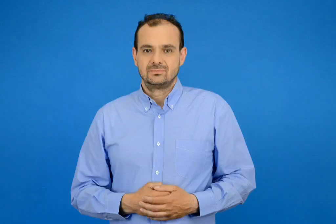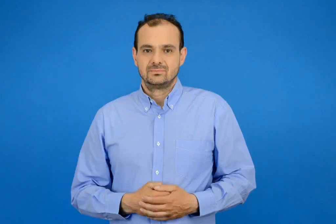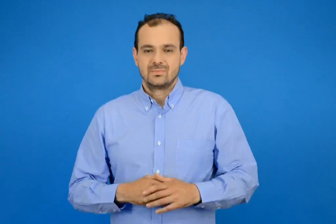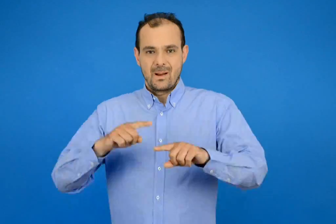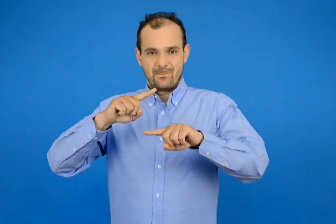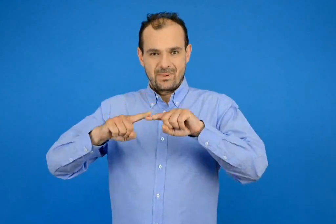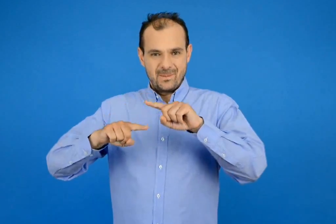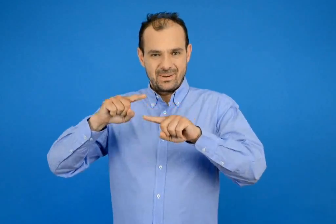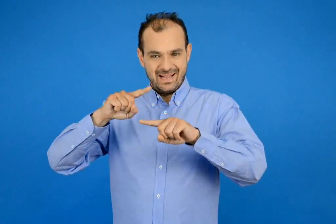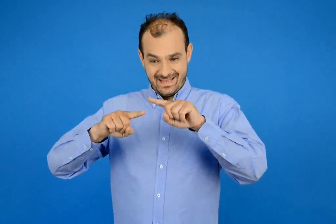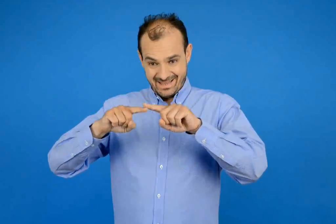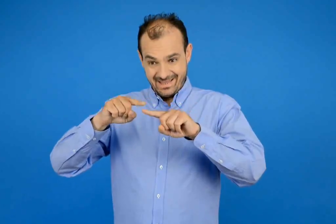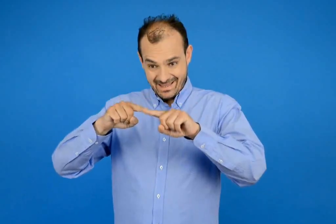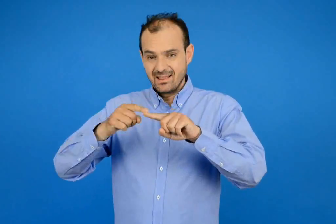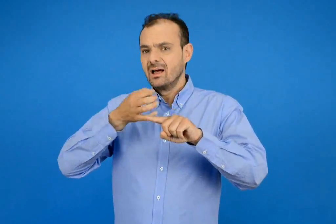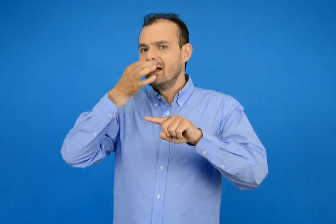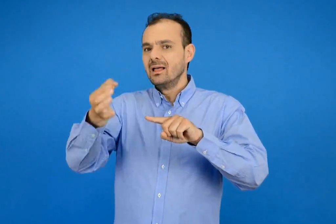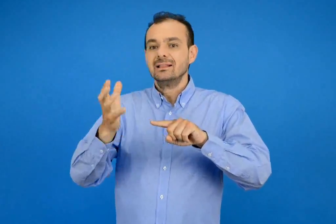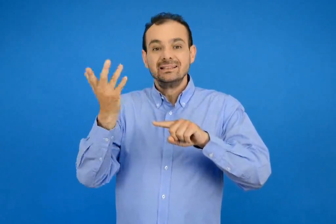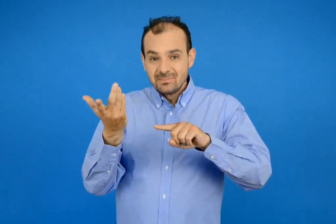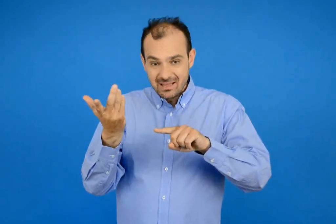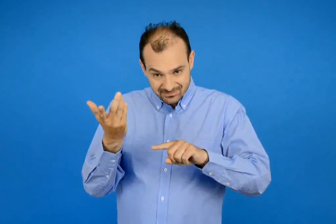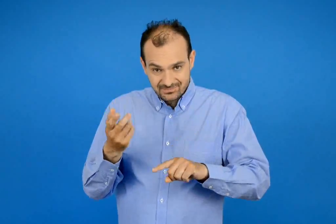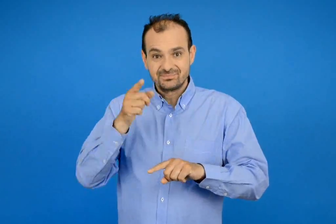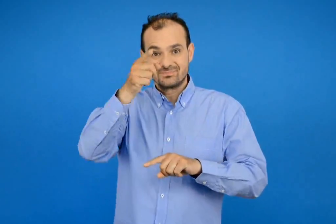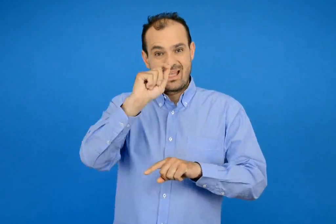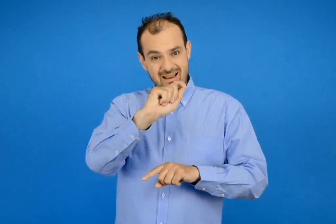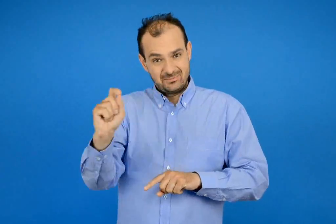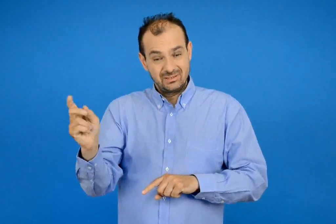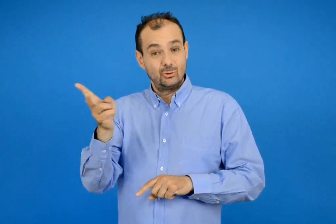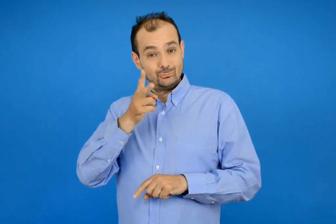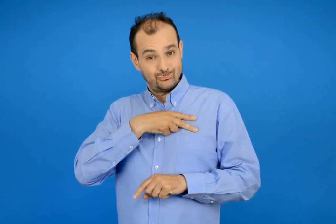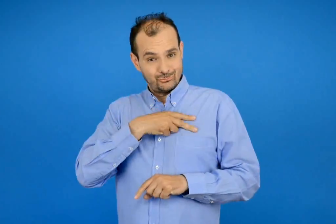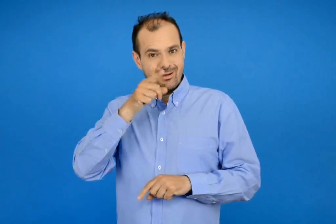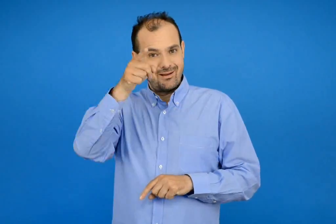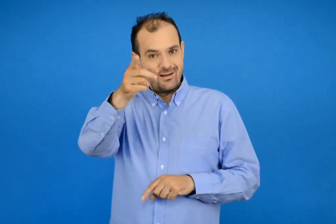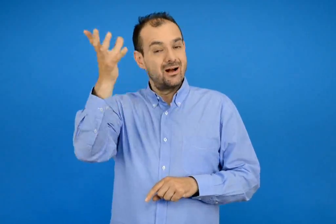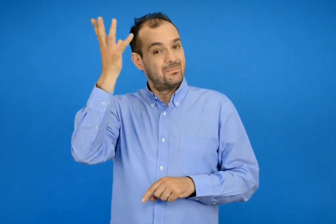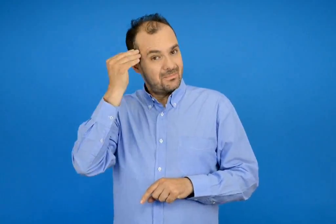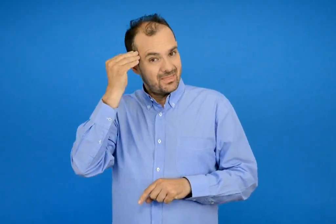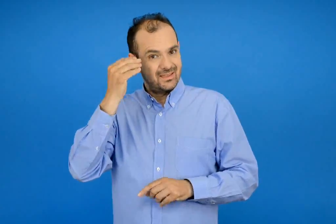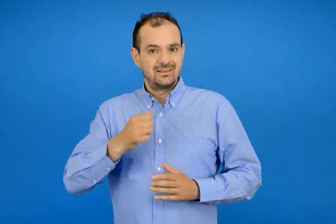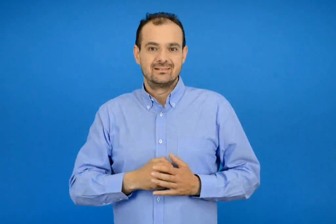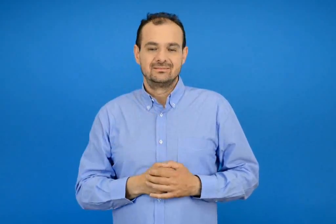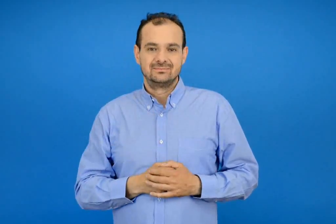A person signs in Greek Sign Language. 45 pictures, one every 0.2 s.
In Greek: μαθέ να γράφεις σωστά τι είπε το μυρμήγκι
